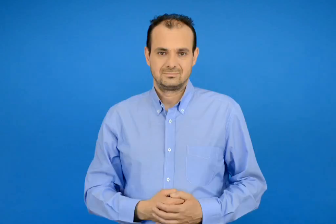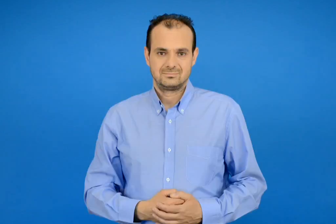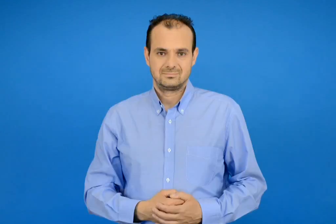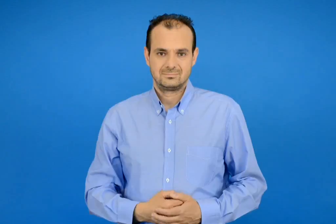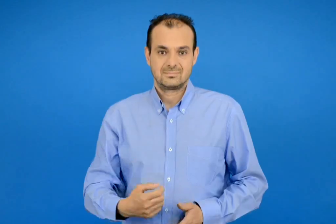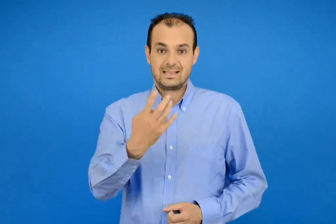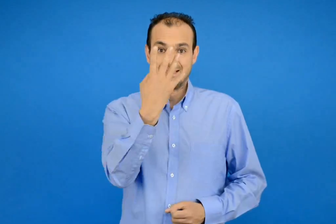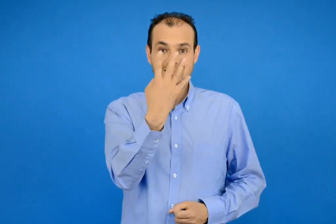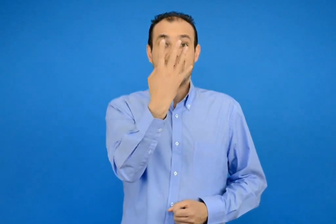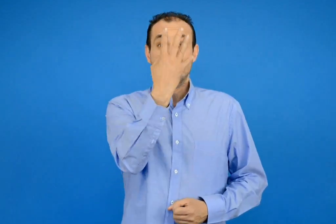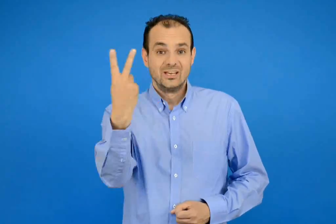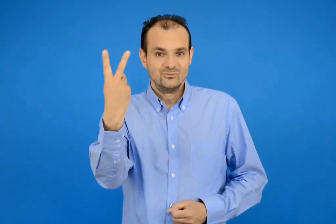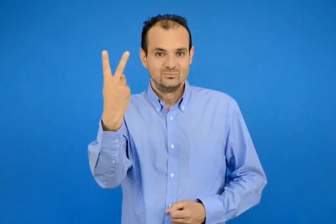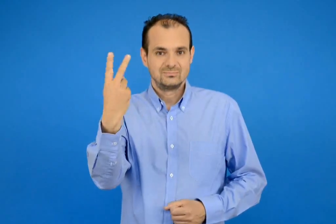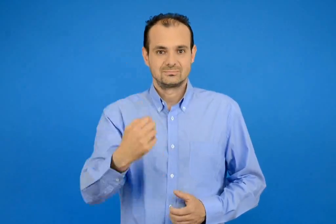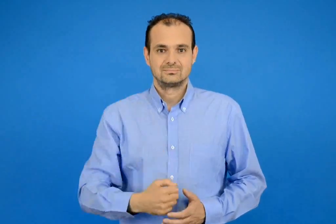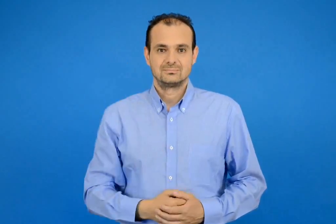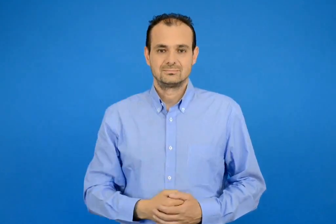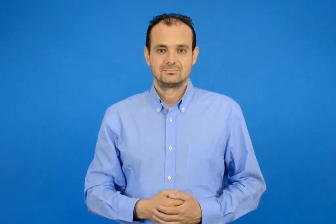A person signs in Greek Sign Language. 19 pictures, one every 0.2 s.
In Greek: του 4 είναι το 2
